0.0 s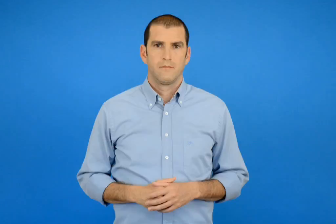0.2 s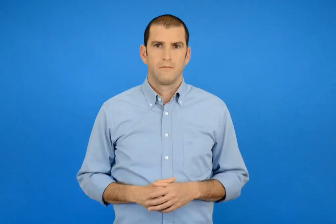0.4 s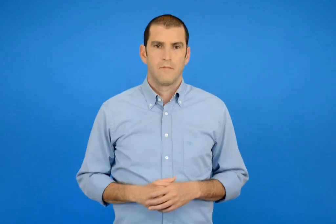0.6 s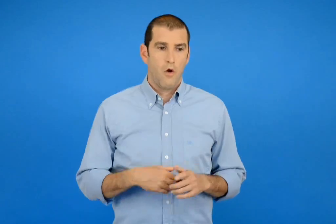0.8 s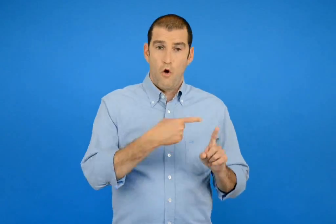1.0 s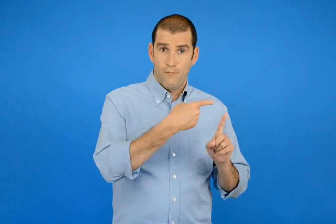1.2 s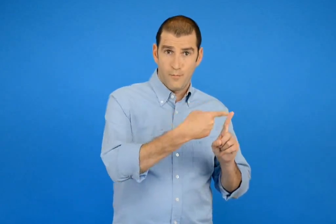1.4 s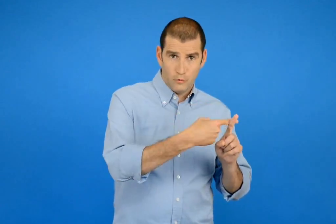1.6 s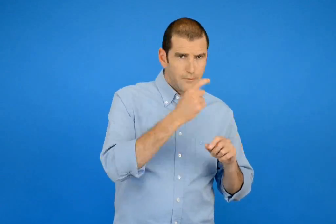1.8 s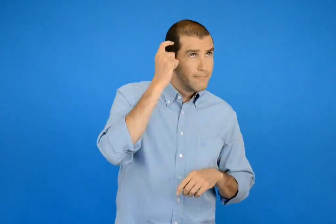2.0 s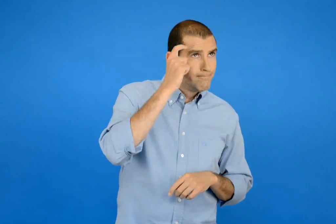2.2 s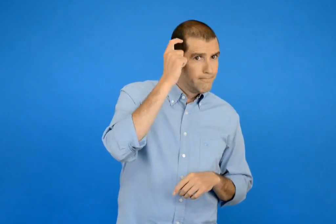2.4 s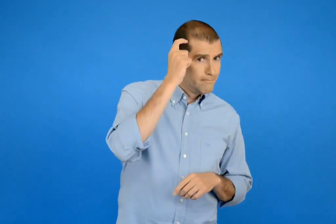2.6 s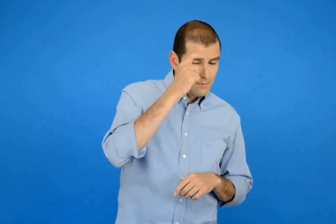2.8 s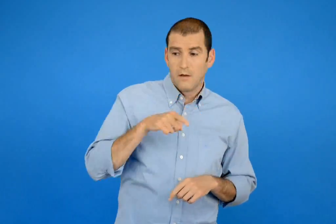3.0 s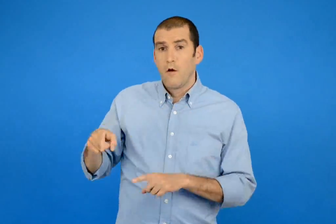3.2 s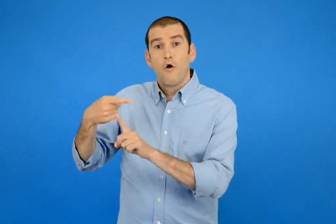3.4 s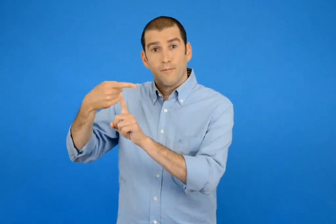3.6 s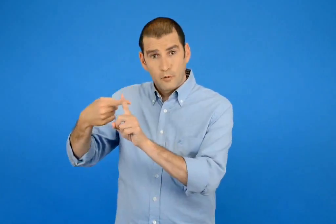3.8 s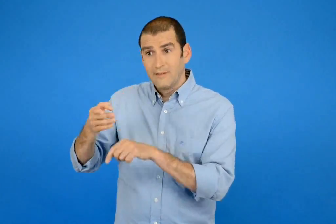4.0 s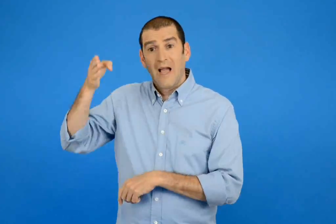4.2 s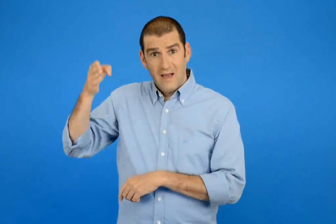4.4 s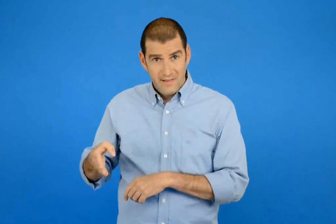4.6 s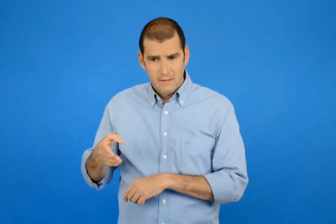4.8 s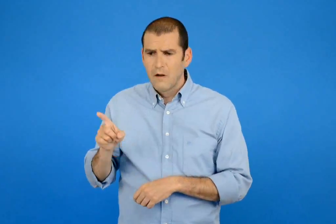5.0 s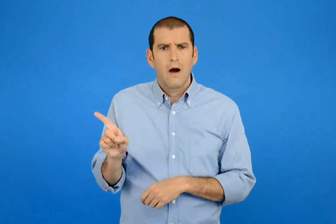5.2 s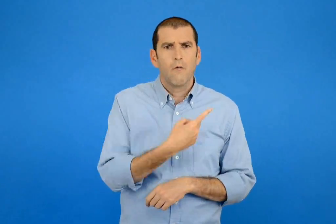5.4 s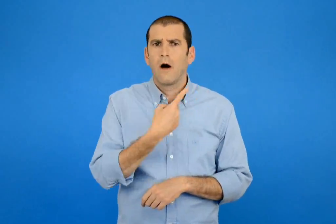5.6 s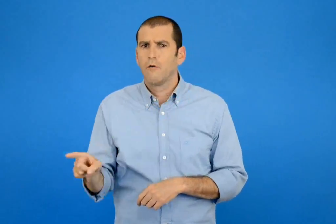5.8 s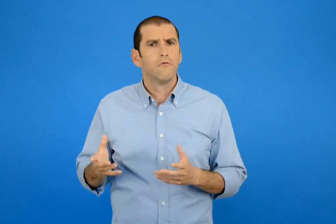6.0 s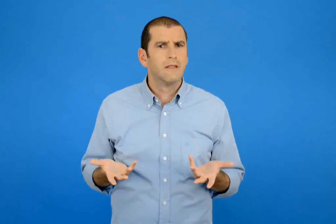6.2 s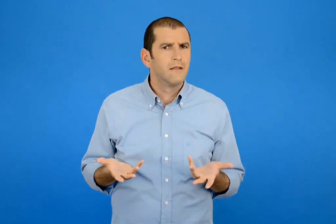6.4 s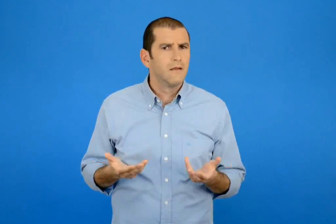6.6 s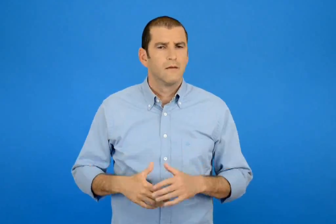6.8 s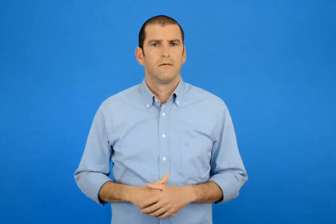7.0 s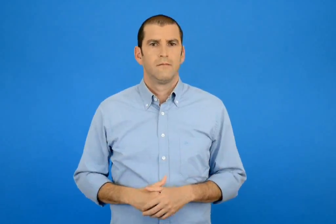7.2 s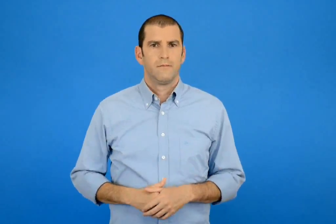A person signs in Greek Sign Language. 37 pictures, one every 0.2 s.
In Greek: σε τι διαφέρει η πρόσθεση με το νου από την καθετή πρόσθεση ;
